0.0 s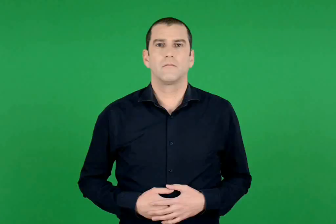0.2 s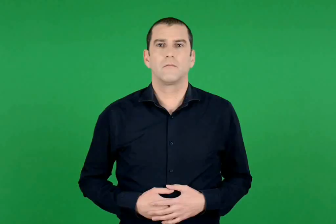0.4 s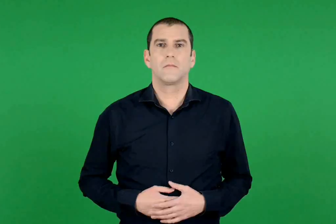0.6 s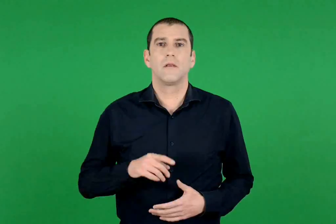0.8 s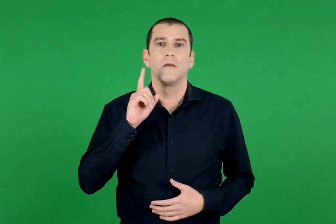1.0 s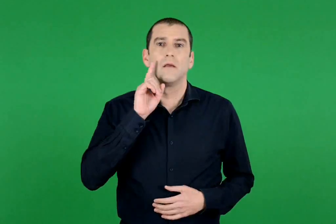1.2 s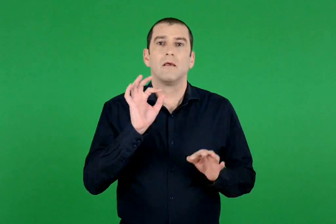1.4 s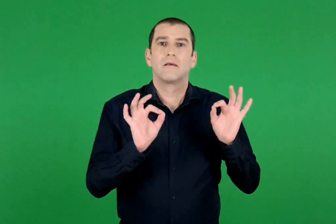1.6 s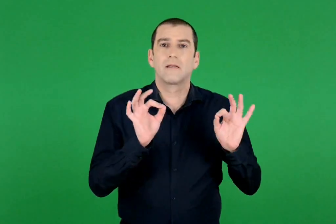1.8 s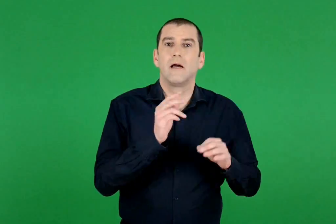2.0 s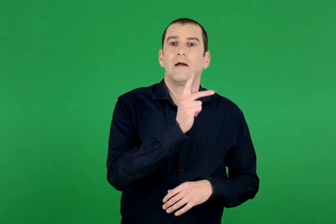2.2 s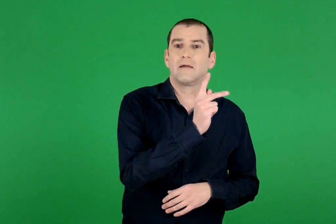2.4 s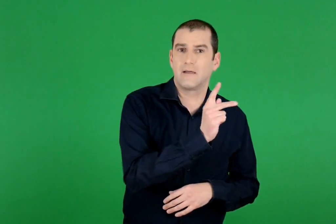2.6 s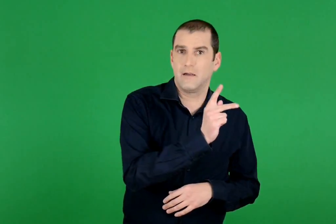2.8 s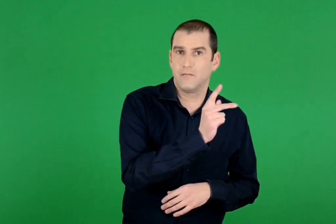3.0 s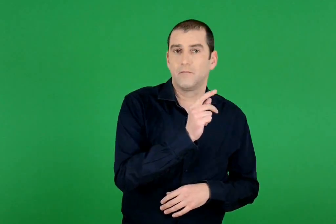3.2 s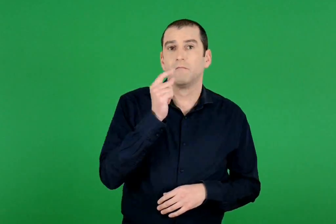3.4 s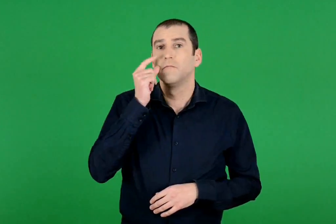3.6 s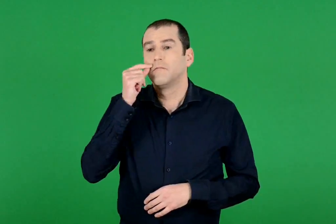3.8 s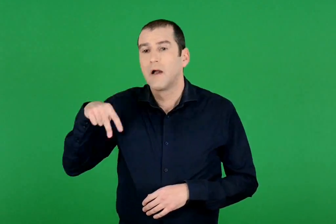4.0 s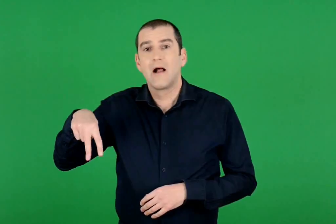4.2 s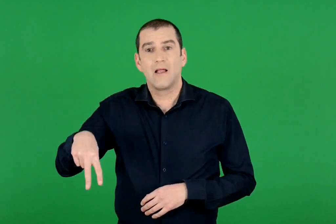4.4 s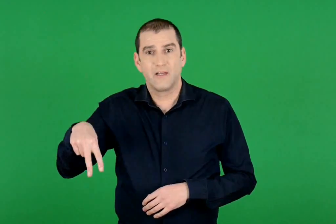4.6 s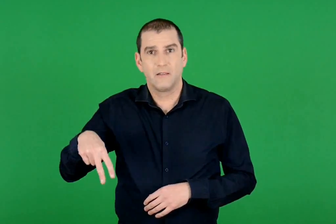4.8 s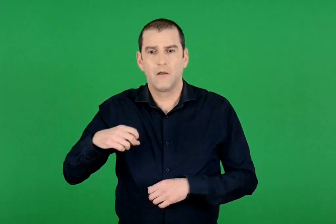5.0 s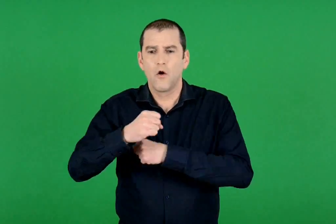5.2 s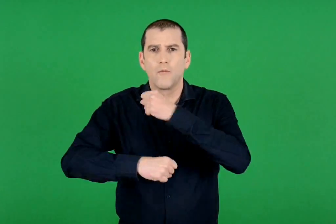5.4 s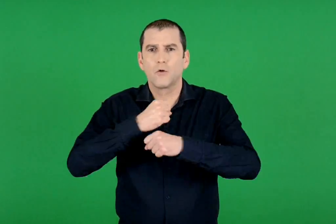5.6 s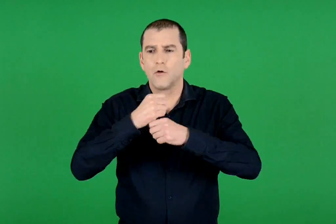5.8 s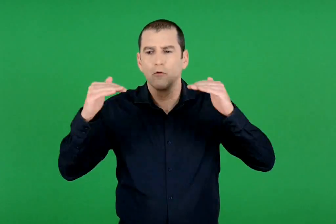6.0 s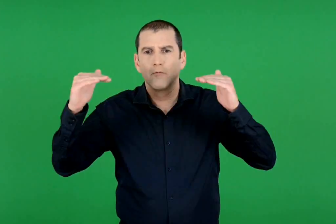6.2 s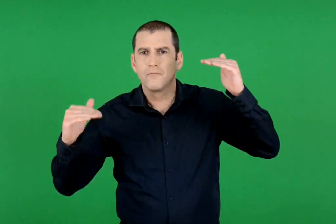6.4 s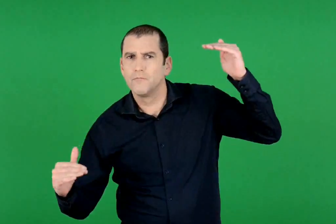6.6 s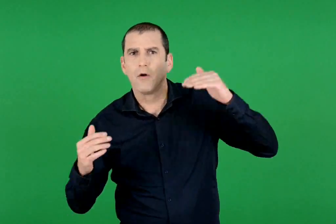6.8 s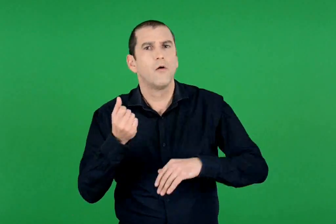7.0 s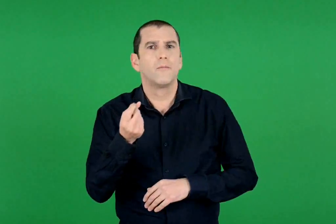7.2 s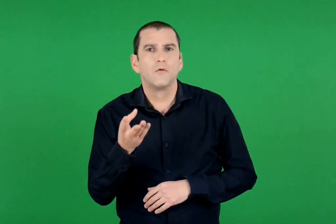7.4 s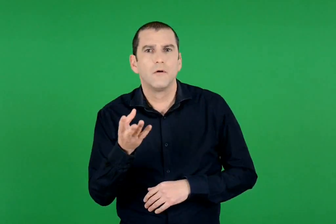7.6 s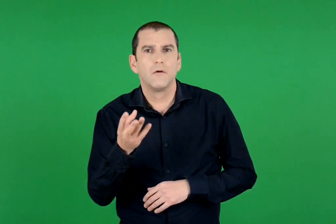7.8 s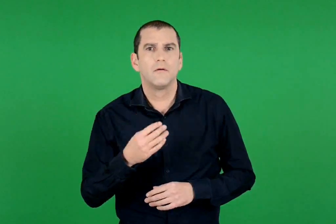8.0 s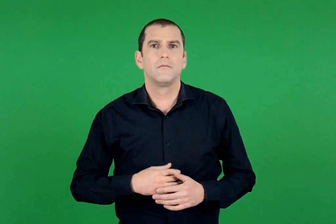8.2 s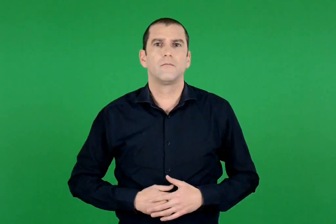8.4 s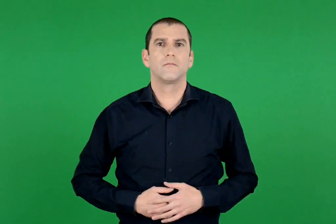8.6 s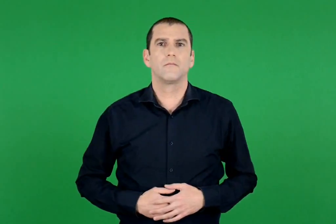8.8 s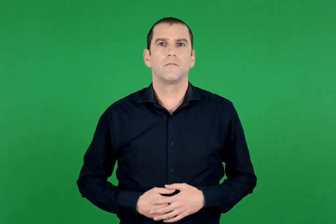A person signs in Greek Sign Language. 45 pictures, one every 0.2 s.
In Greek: πόσα χρόνια μικρότερος είναι ο λευτέρης από την κυρία κατερίνα ;
